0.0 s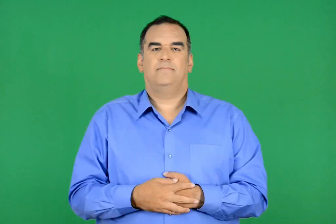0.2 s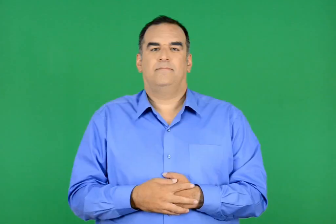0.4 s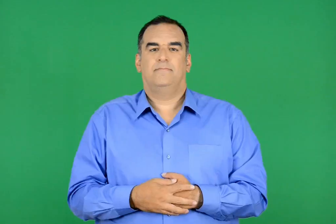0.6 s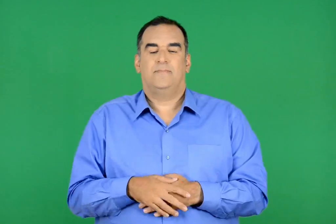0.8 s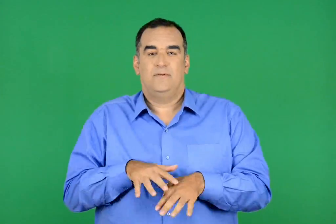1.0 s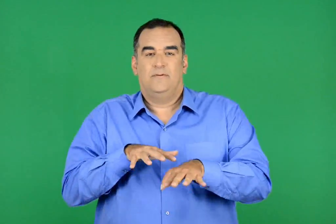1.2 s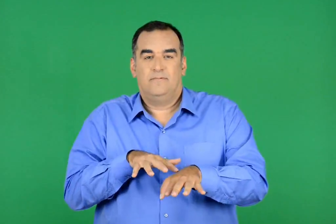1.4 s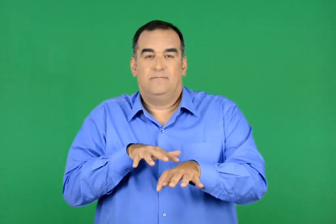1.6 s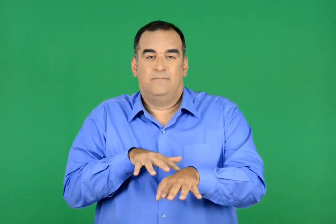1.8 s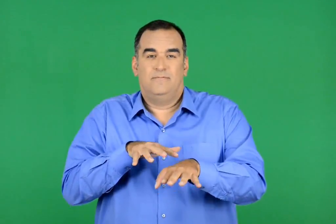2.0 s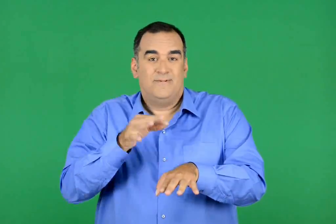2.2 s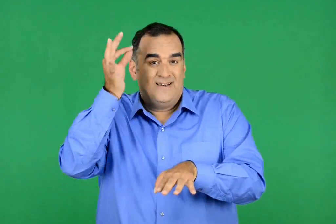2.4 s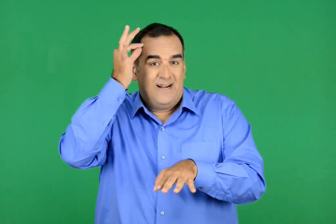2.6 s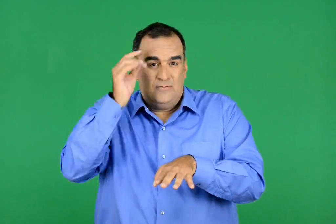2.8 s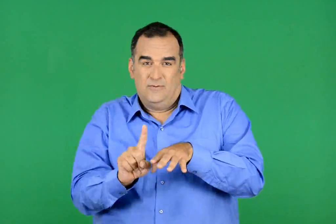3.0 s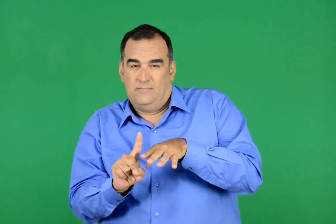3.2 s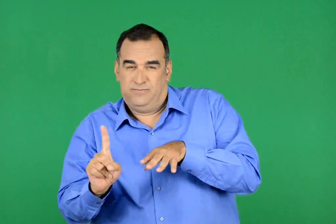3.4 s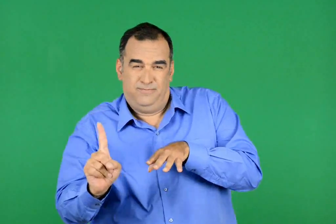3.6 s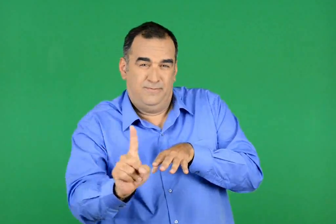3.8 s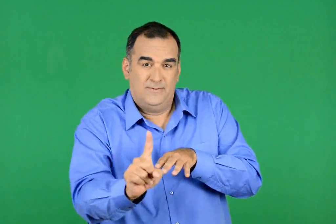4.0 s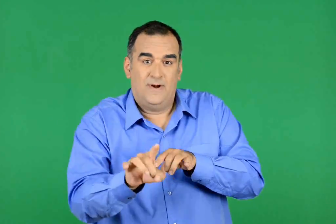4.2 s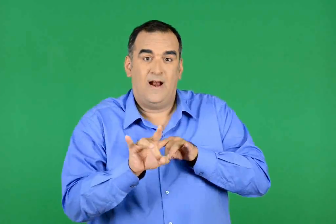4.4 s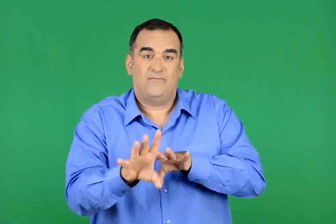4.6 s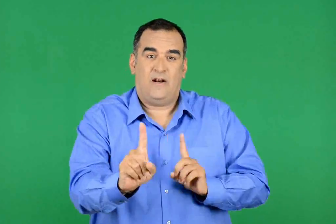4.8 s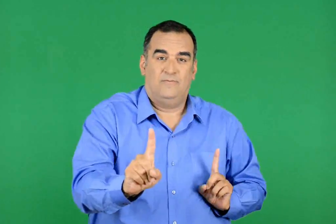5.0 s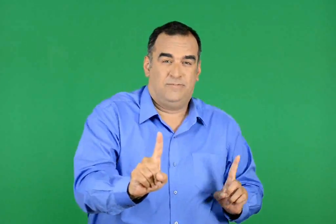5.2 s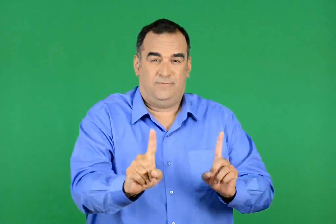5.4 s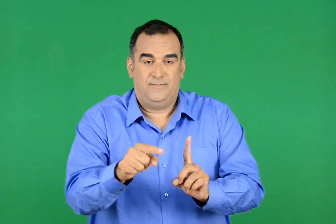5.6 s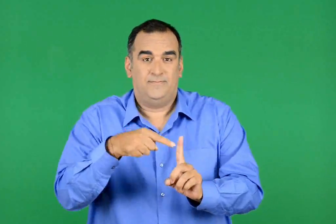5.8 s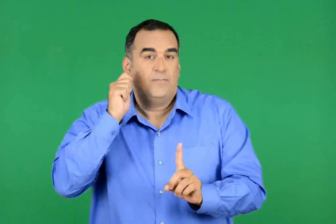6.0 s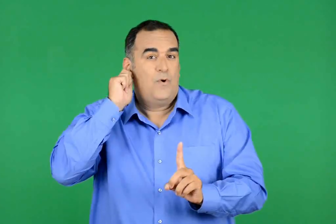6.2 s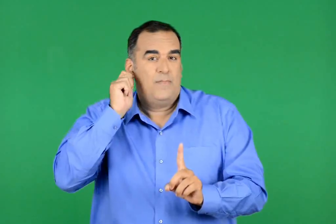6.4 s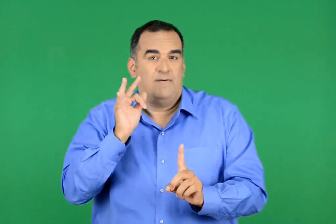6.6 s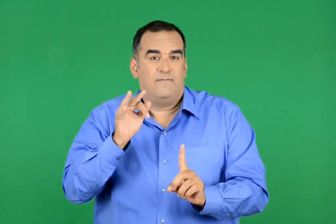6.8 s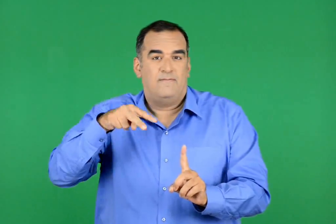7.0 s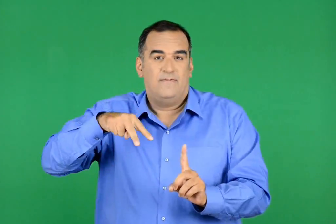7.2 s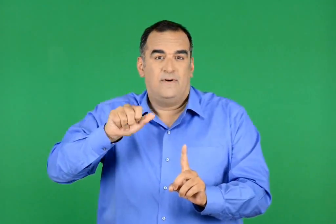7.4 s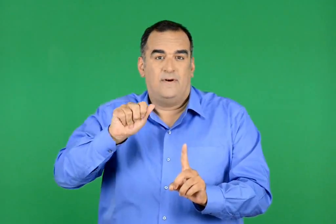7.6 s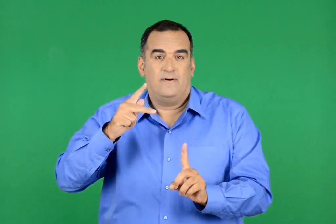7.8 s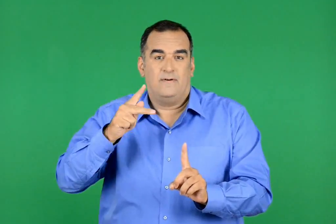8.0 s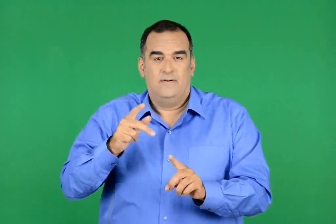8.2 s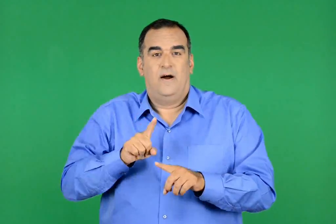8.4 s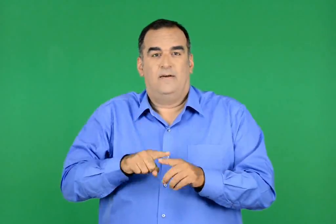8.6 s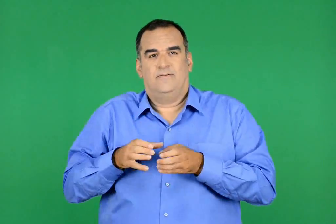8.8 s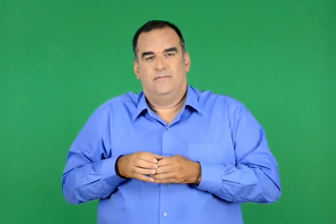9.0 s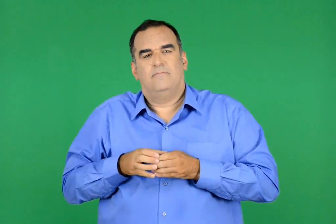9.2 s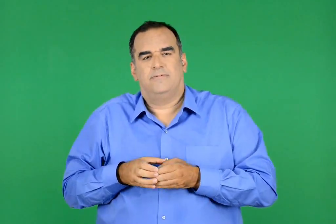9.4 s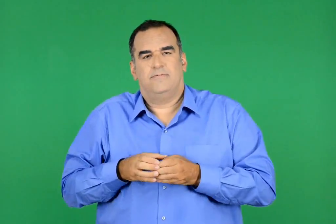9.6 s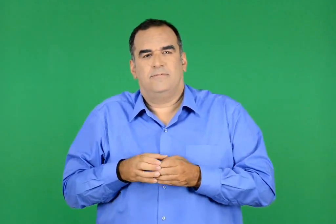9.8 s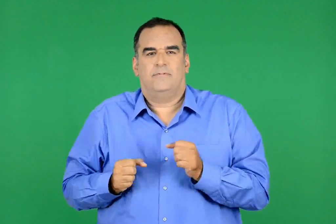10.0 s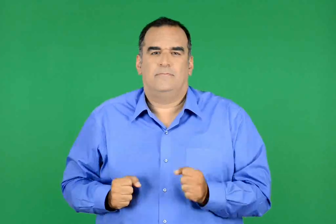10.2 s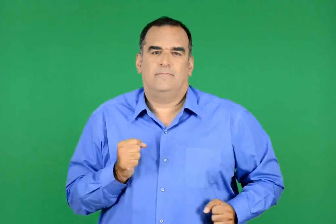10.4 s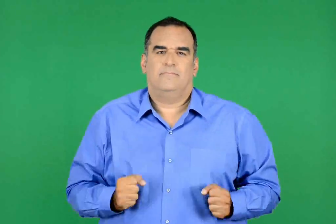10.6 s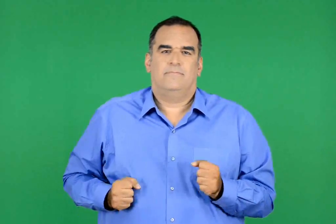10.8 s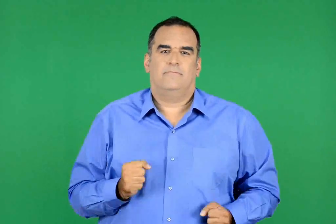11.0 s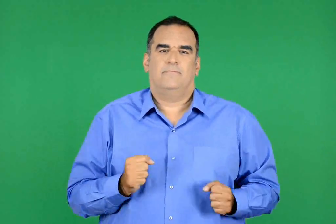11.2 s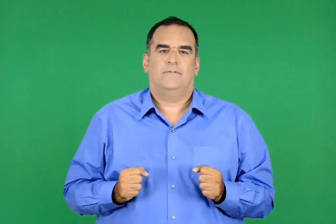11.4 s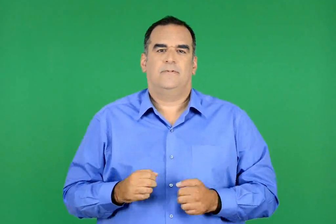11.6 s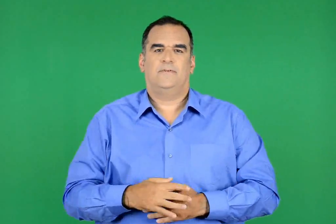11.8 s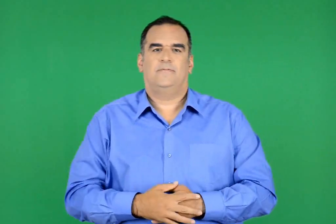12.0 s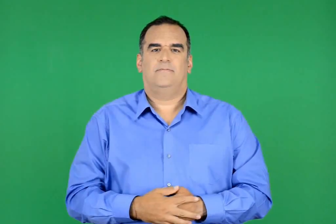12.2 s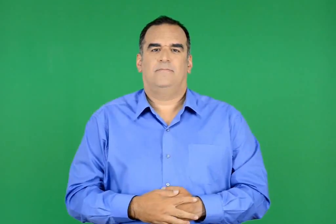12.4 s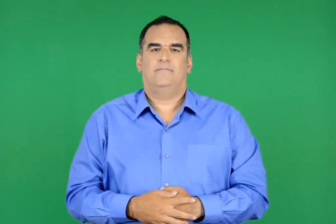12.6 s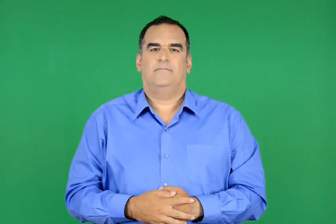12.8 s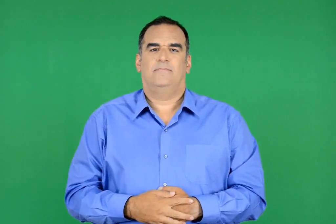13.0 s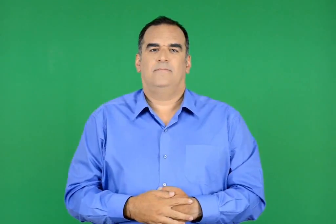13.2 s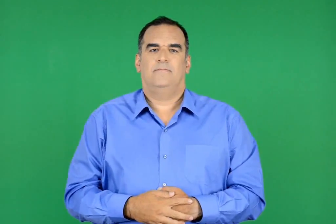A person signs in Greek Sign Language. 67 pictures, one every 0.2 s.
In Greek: σαν σαΐτα πετάχτηκε οδηγώντας την κούρσα ο γάλλος. πίσω του πήγαινε ο αυστραλός φλακ και παραπίσω οι έλληνες , µαι παρέα
